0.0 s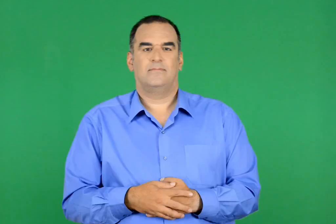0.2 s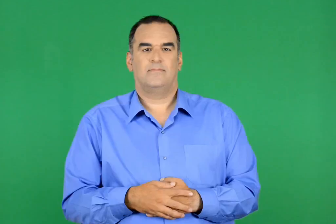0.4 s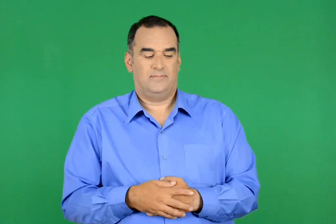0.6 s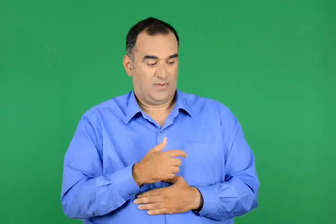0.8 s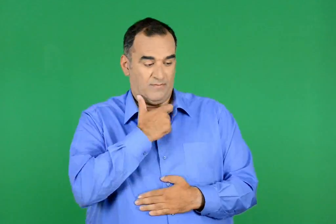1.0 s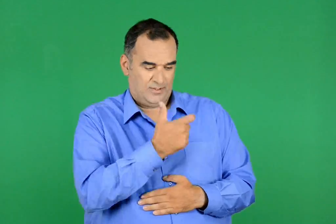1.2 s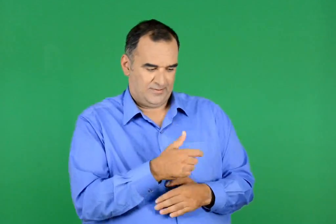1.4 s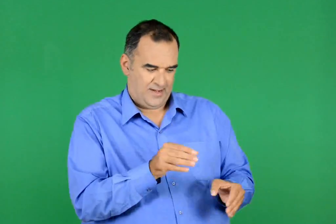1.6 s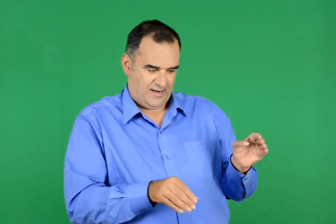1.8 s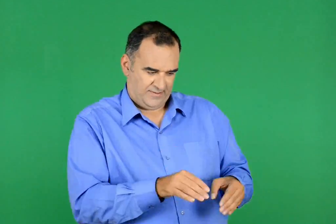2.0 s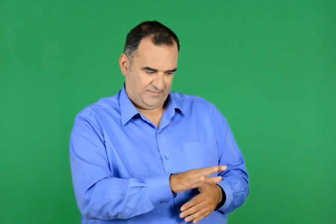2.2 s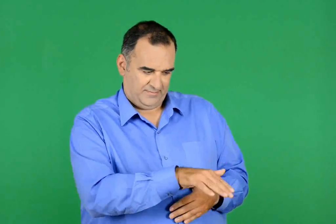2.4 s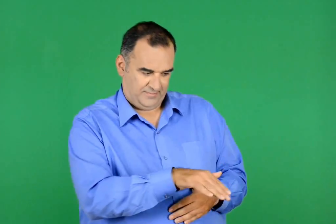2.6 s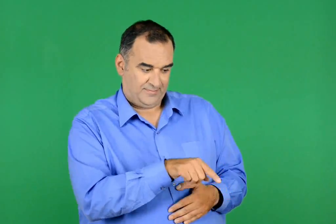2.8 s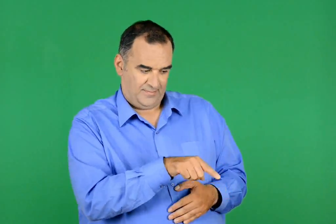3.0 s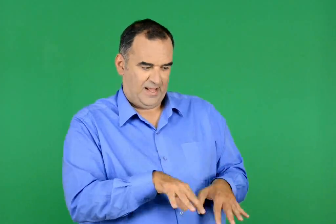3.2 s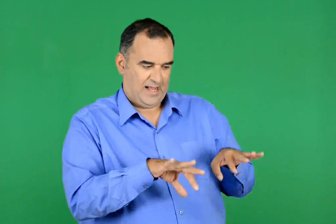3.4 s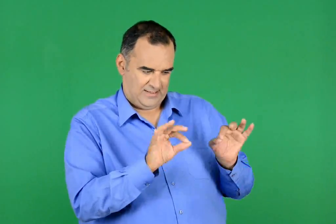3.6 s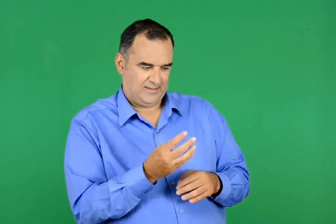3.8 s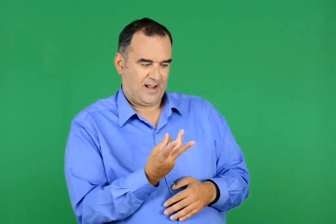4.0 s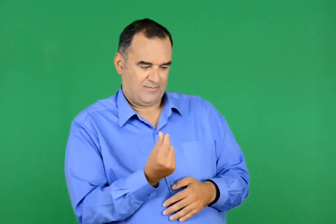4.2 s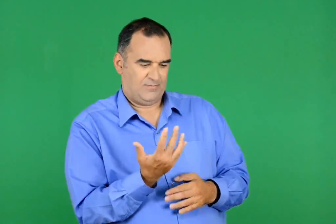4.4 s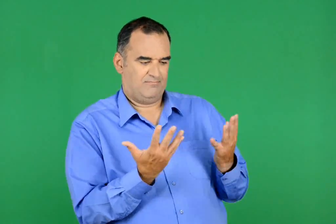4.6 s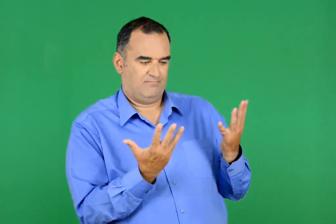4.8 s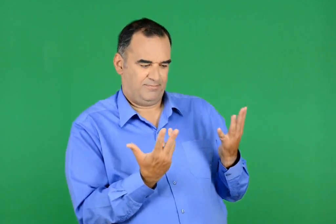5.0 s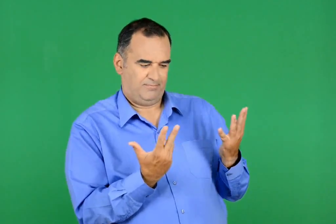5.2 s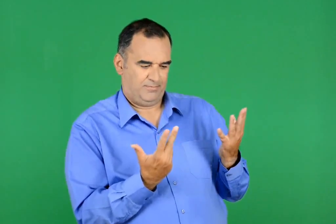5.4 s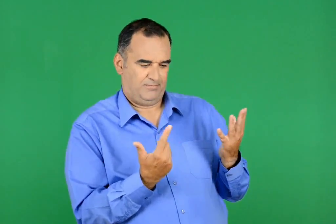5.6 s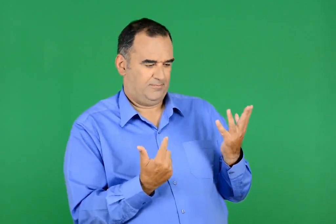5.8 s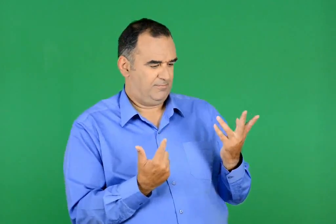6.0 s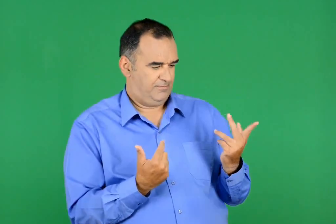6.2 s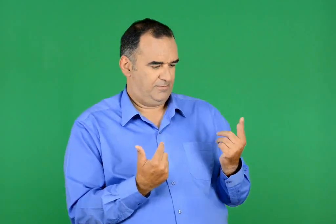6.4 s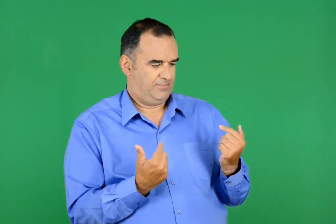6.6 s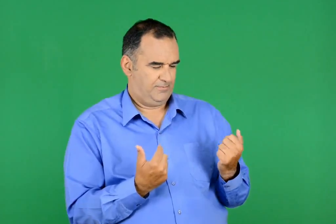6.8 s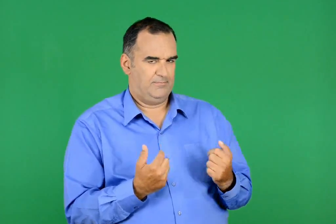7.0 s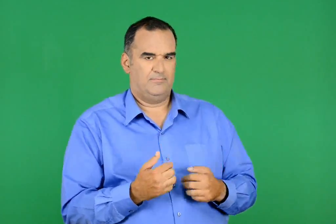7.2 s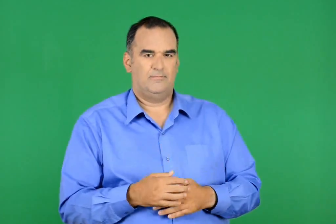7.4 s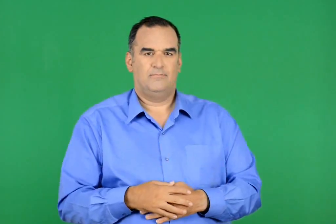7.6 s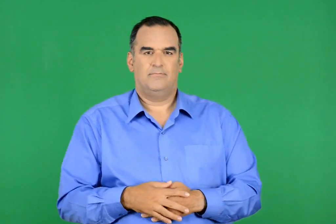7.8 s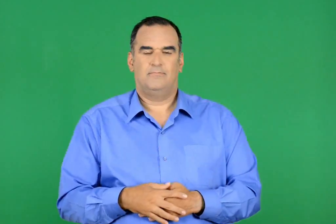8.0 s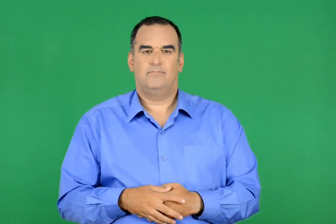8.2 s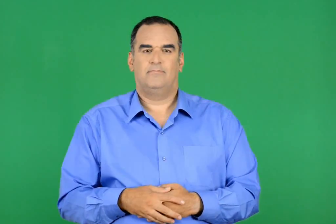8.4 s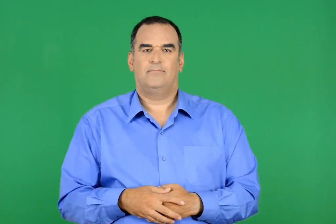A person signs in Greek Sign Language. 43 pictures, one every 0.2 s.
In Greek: μπορείς να αρχίσεις την αντίστροφη µέτρηση , άλφι , φώναξε
